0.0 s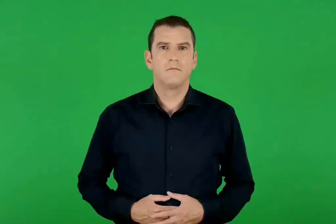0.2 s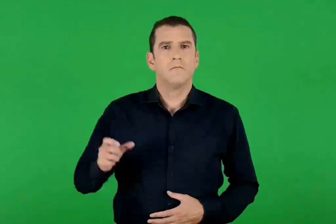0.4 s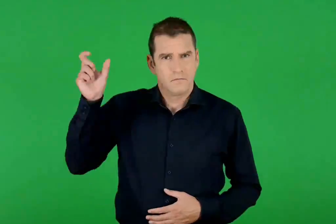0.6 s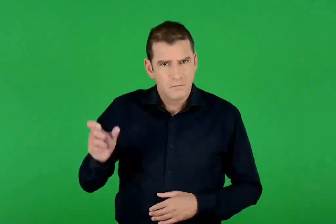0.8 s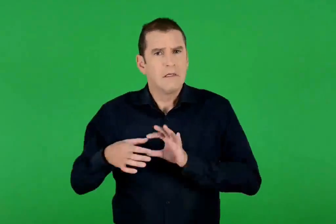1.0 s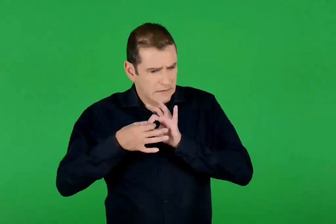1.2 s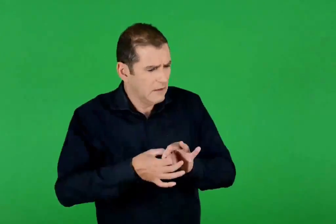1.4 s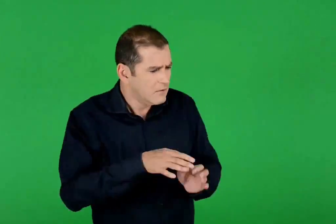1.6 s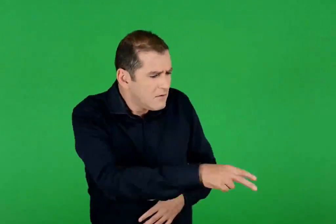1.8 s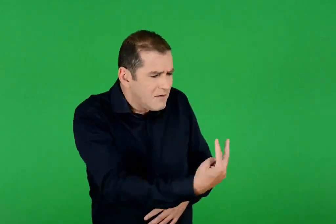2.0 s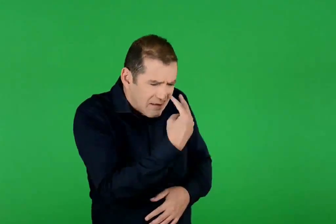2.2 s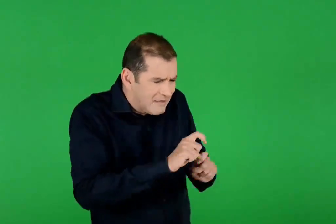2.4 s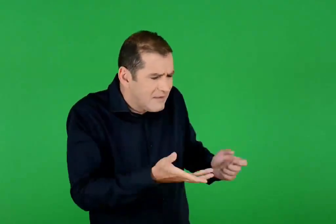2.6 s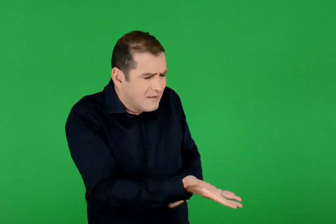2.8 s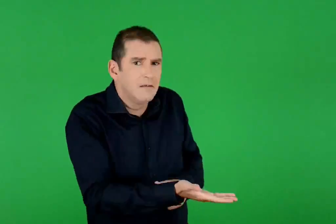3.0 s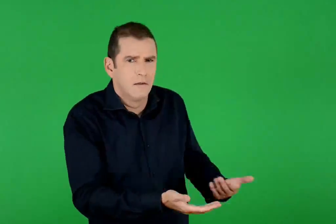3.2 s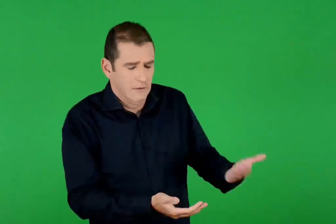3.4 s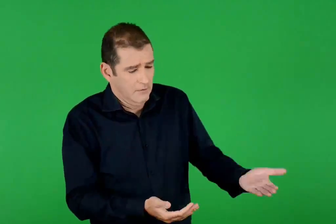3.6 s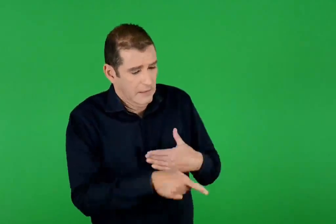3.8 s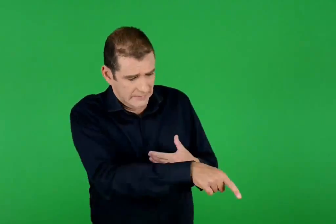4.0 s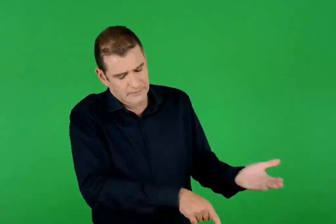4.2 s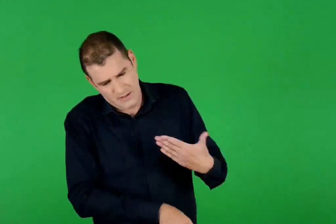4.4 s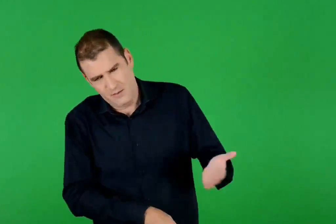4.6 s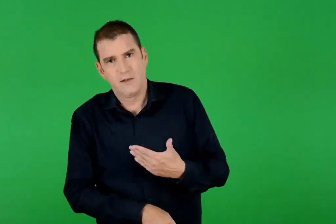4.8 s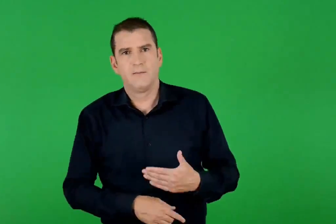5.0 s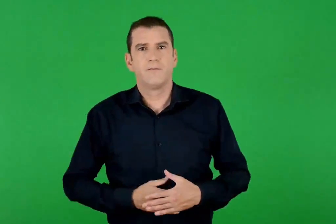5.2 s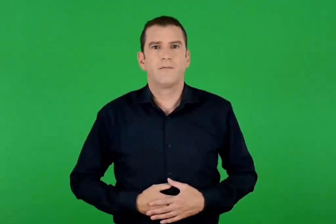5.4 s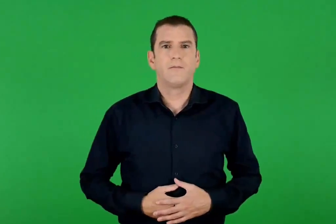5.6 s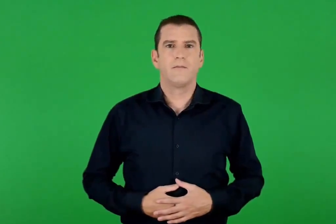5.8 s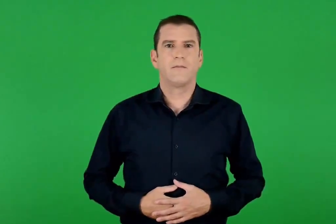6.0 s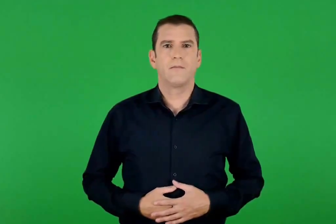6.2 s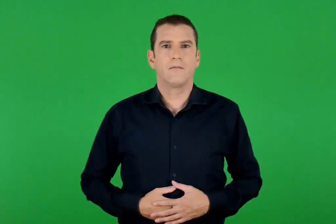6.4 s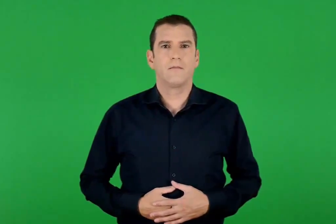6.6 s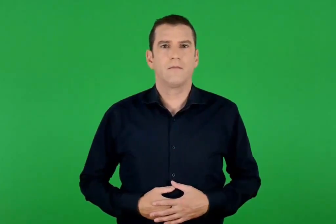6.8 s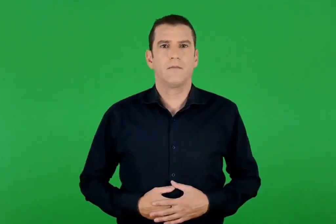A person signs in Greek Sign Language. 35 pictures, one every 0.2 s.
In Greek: τι με κοιτάς έτσι ; , συνέχισε. εμπρός , έλα εσύ
